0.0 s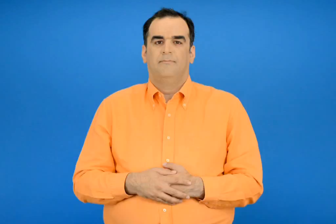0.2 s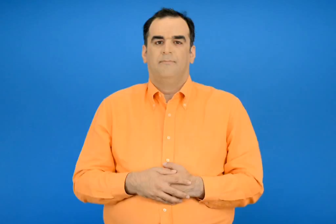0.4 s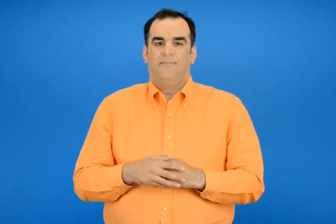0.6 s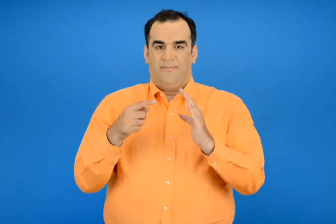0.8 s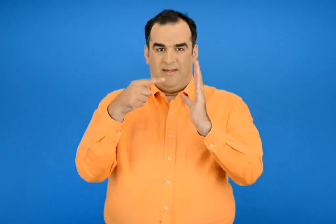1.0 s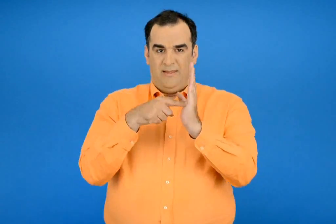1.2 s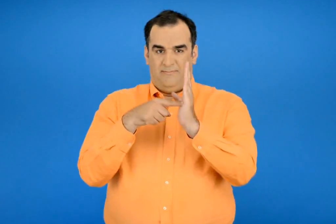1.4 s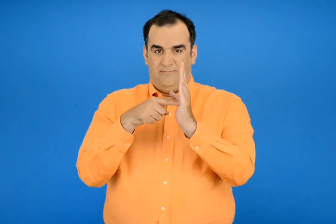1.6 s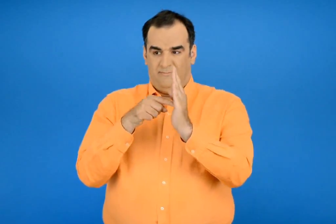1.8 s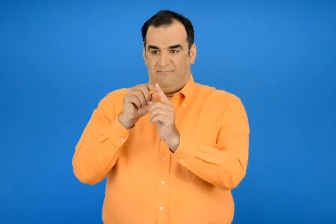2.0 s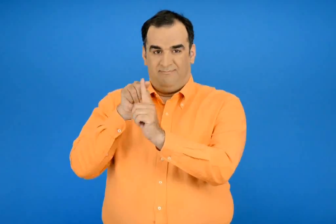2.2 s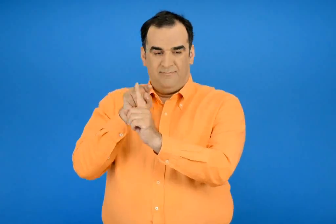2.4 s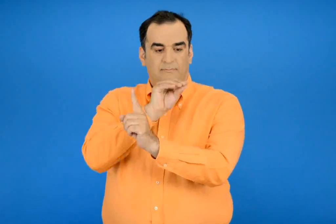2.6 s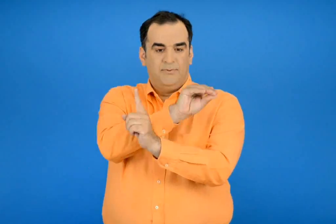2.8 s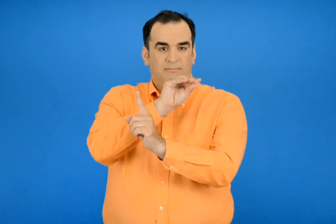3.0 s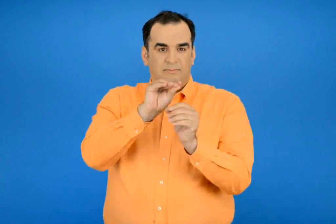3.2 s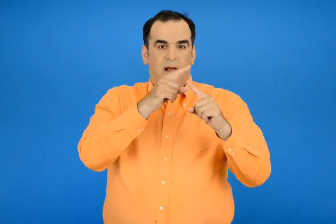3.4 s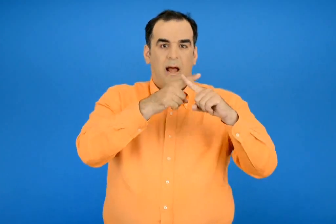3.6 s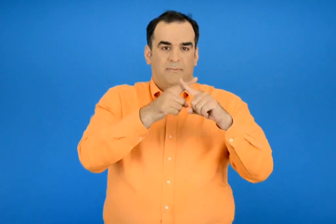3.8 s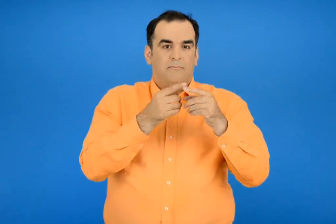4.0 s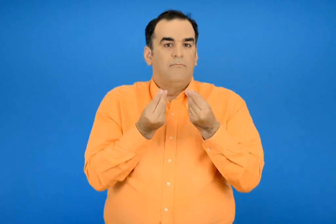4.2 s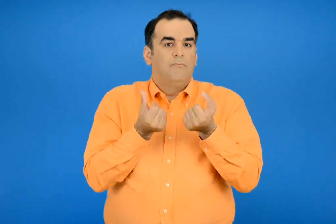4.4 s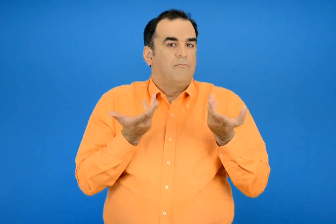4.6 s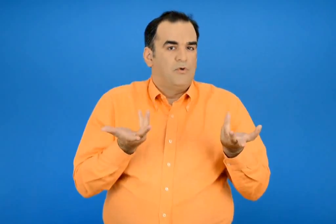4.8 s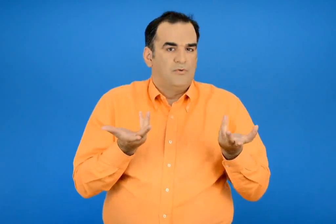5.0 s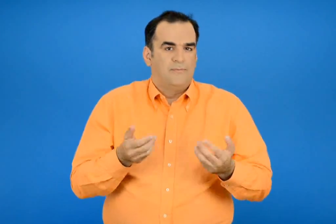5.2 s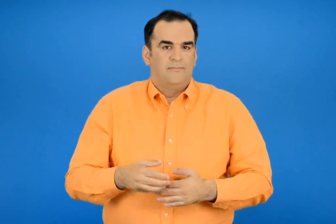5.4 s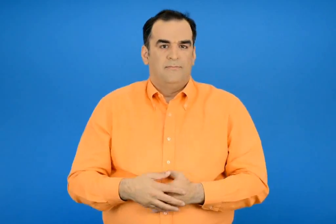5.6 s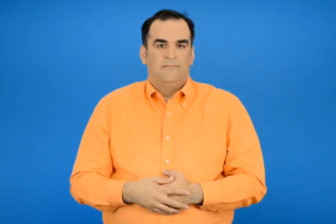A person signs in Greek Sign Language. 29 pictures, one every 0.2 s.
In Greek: πως θα φτιάξω το 1000 ;
